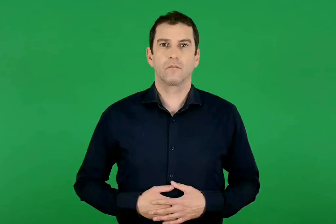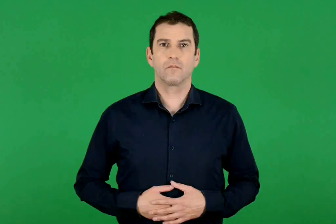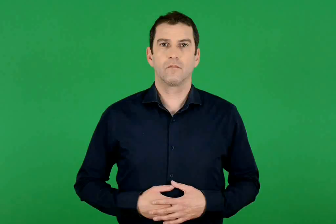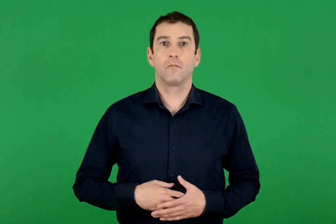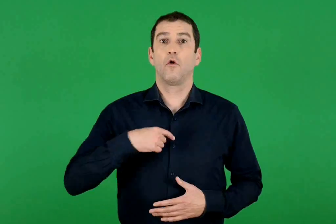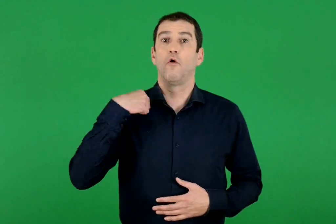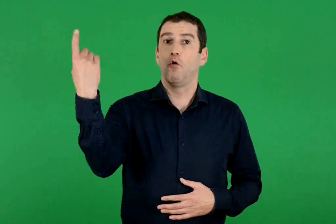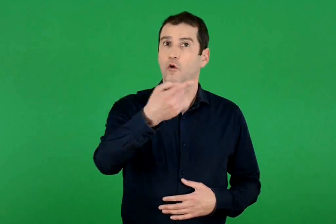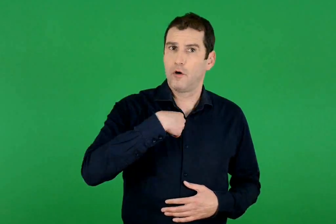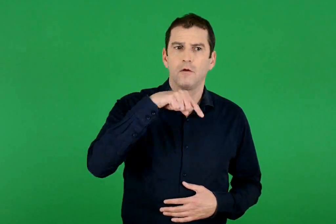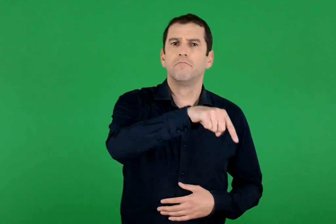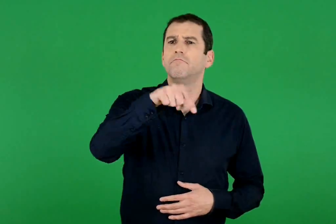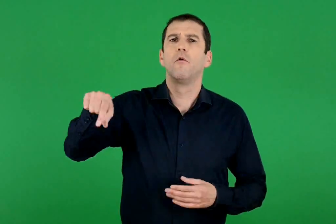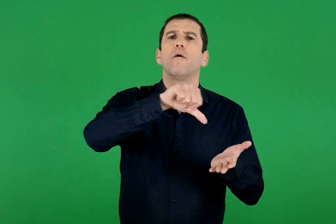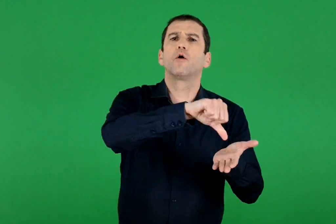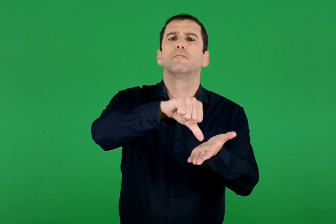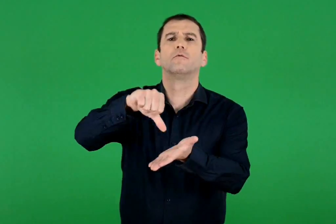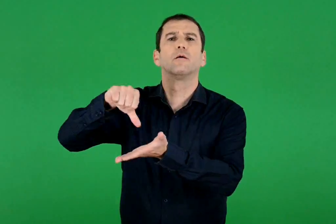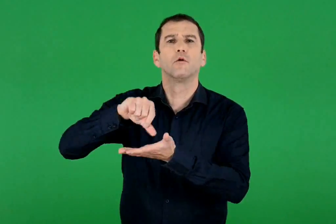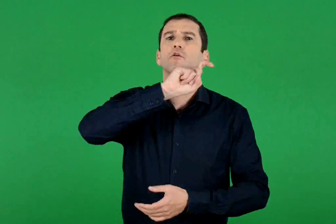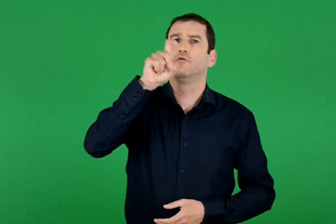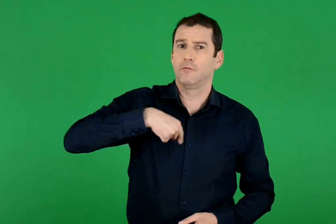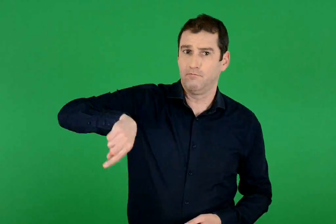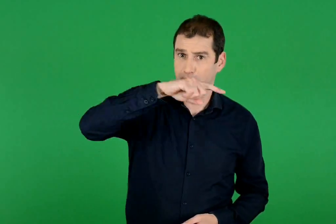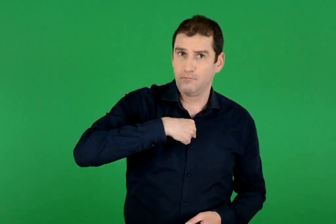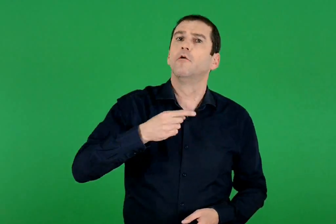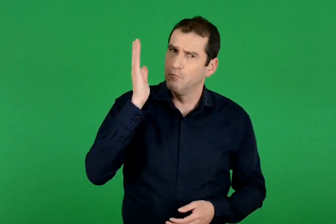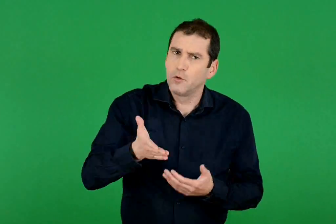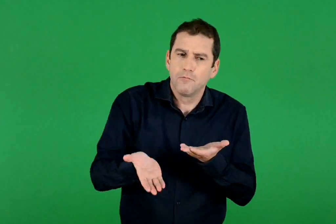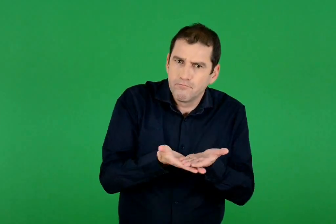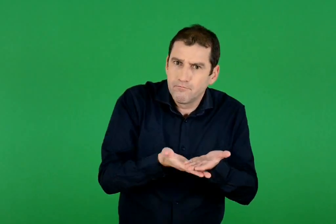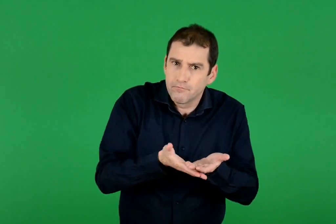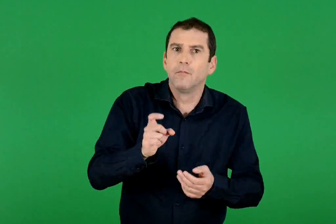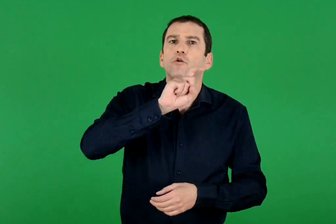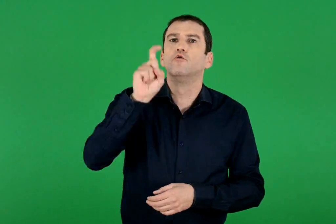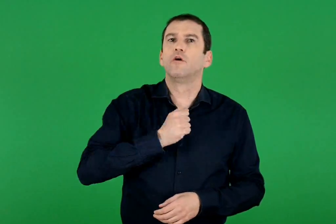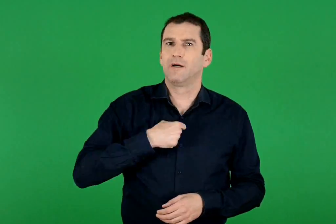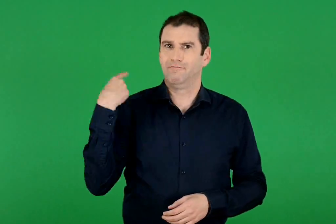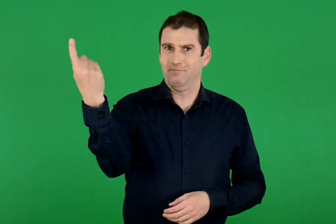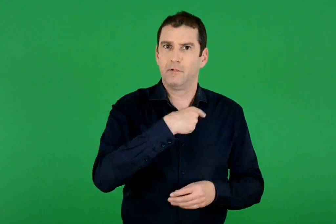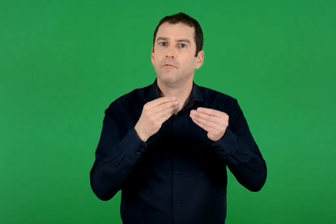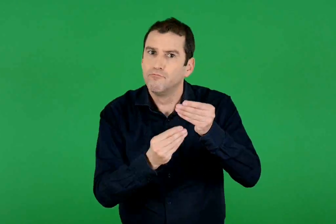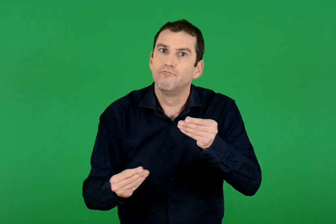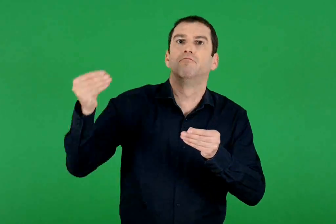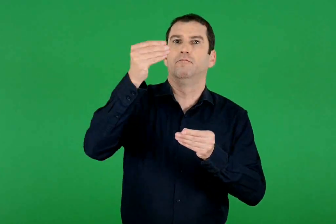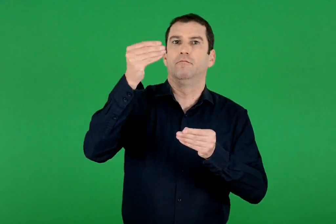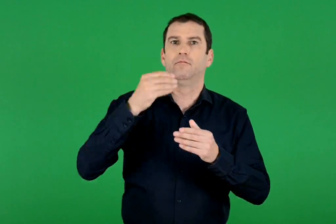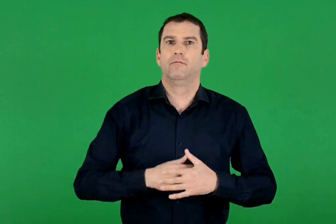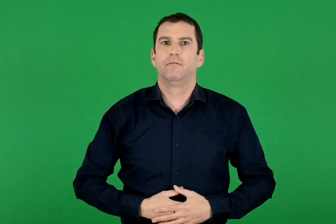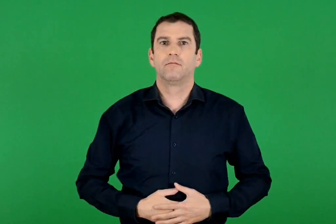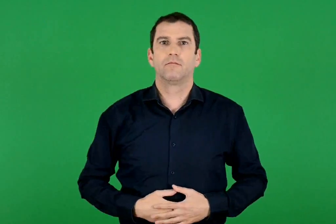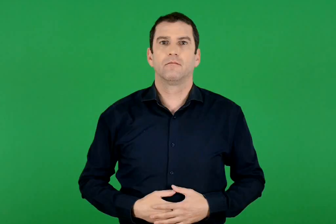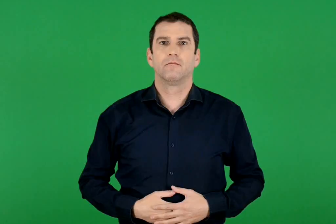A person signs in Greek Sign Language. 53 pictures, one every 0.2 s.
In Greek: όλοι όσοι ζούμε στις πόλεις μπορούμε να βοηθήσουμε να καλυτερέψει η ζωή μας
